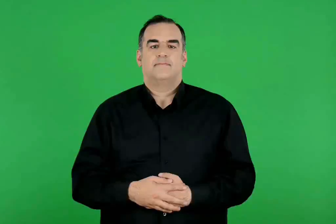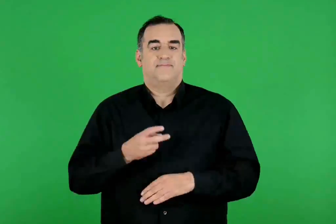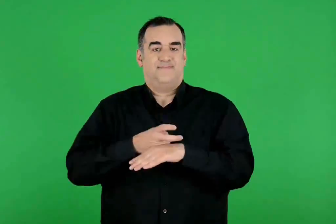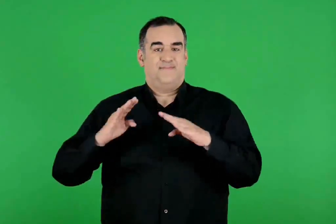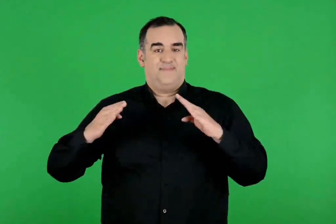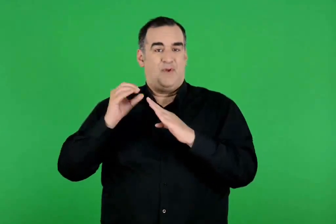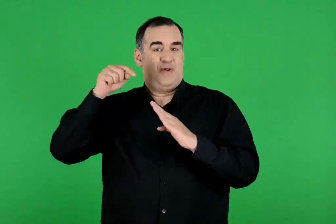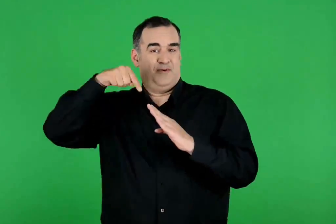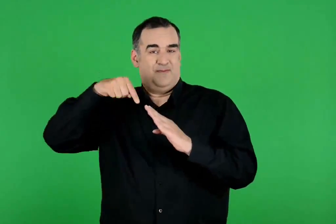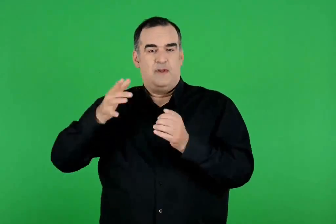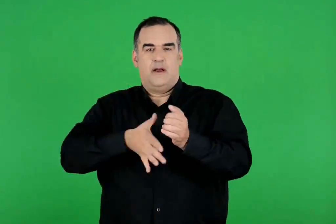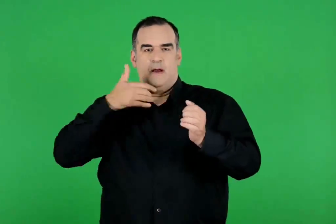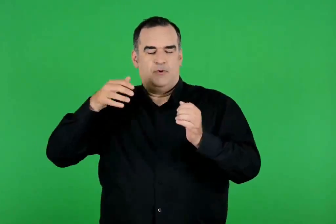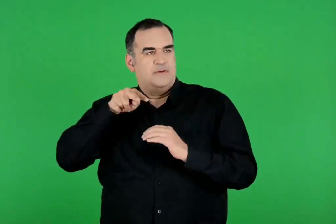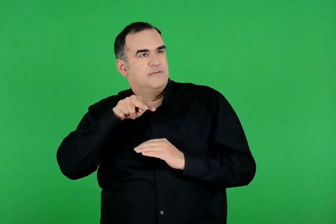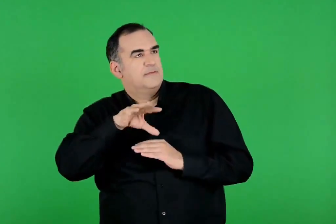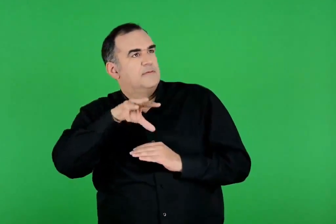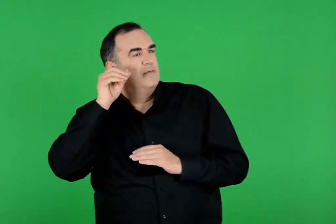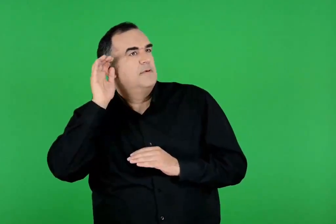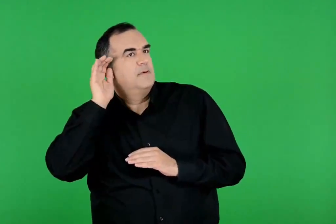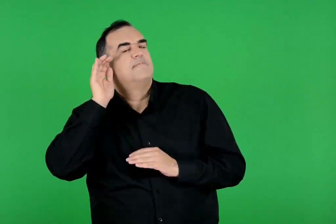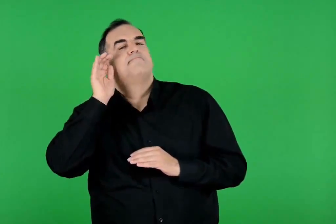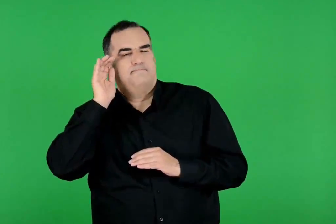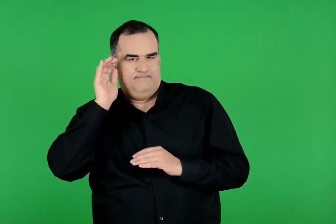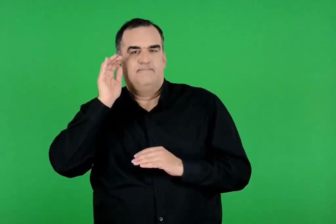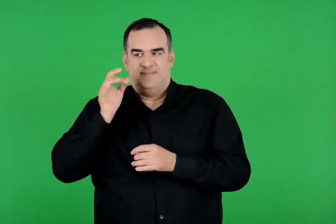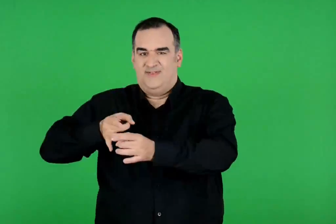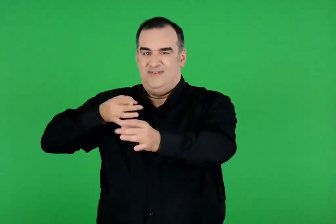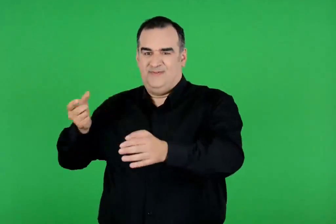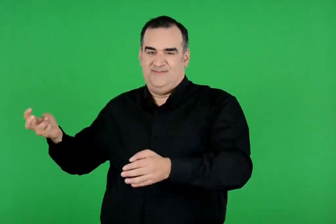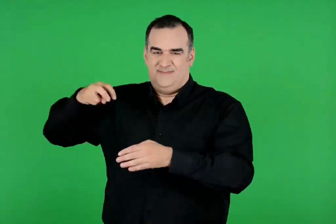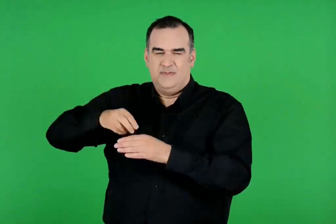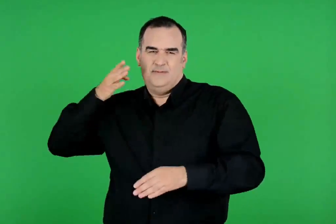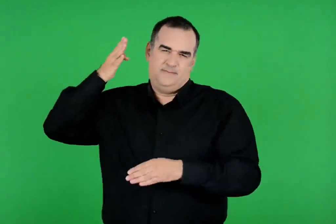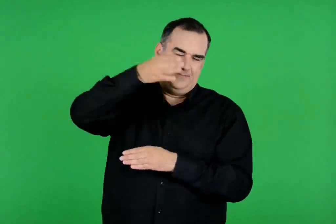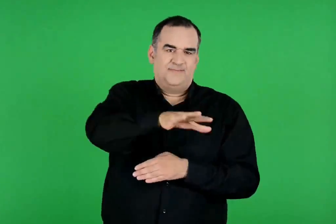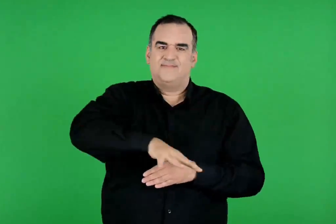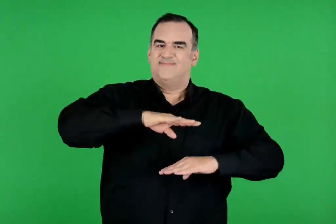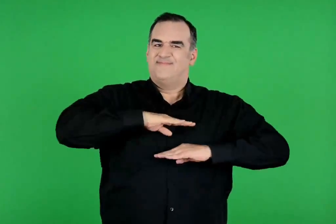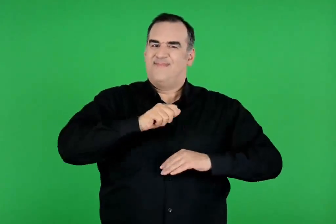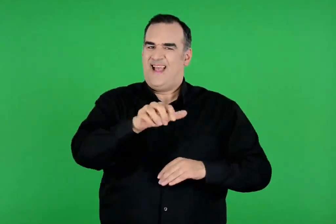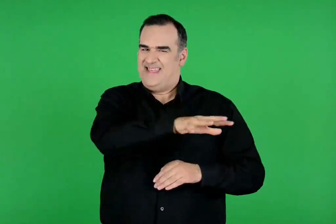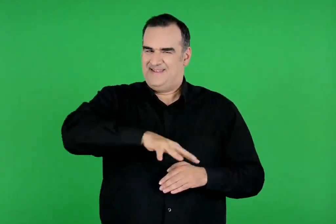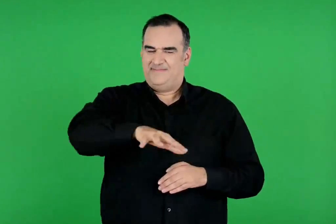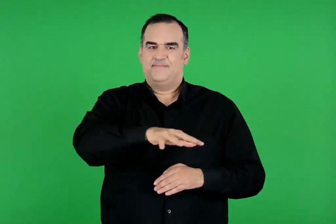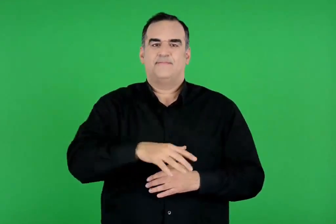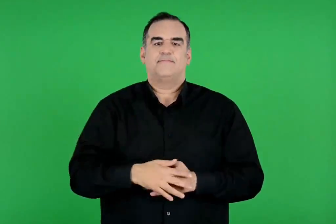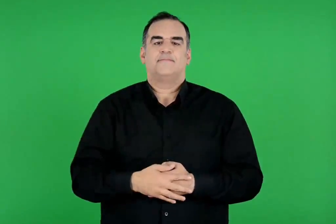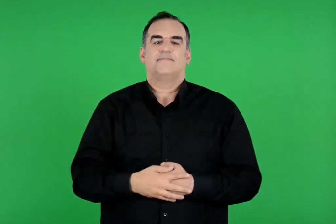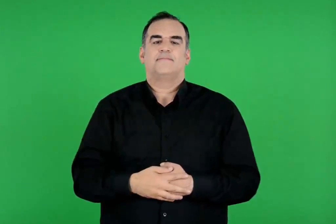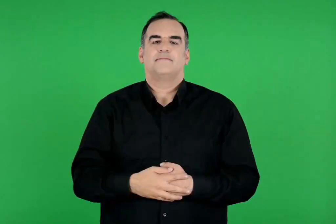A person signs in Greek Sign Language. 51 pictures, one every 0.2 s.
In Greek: ο απόλλωνας τον άκουσε από τον όλυμπο κι αμέσως πήρε το τόξο του και πήγε στο στρατόπεδο των αχαιών
